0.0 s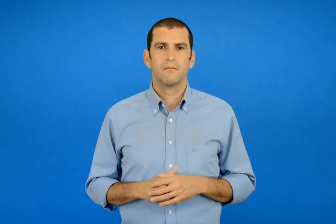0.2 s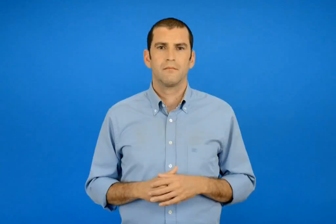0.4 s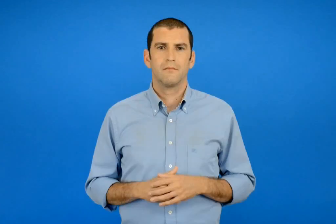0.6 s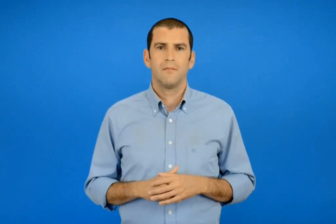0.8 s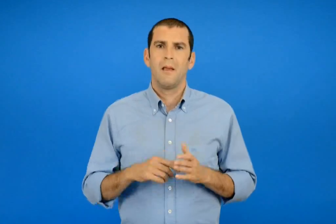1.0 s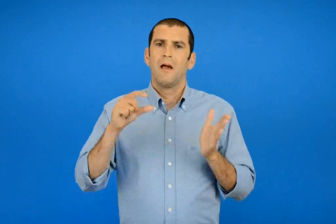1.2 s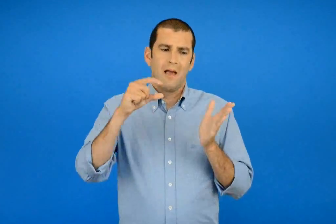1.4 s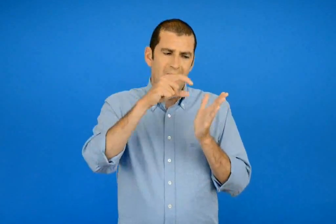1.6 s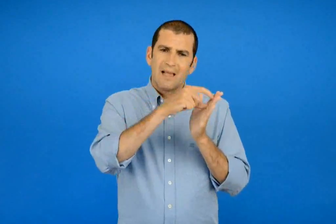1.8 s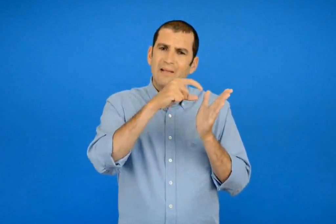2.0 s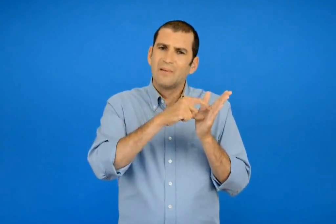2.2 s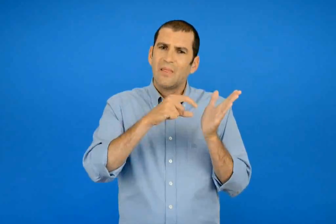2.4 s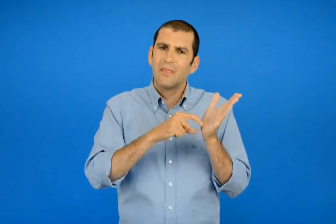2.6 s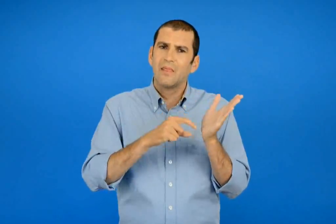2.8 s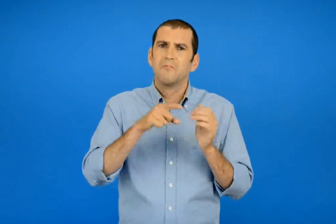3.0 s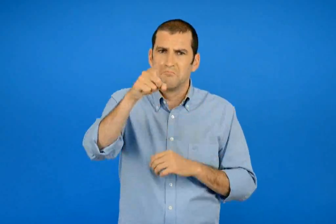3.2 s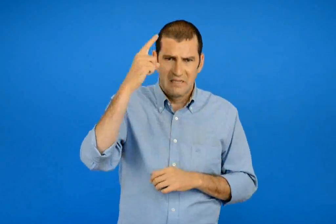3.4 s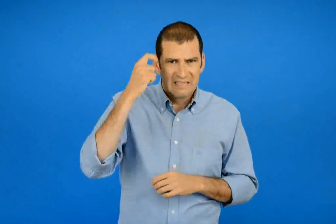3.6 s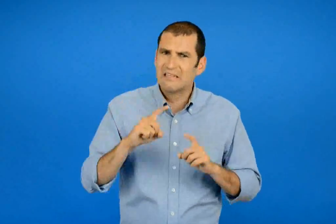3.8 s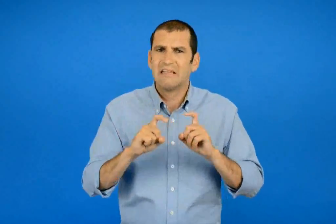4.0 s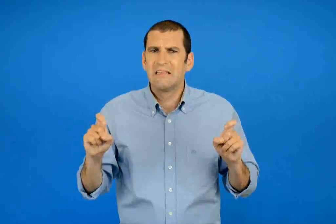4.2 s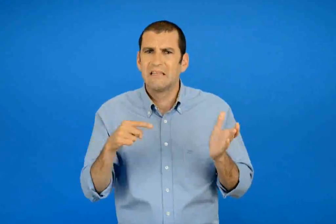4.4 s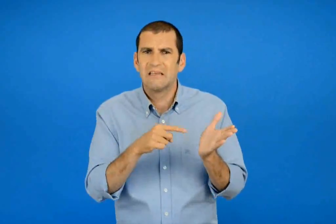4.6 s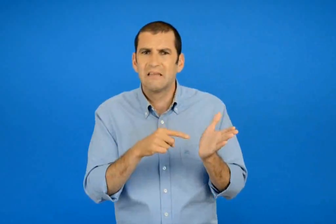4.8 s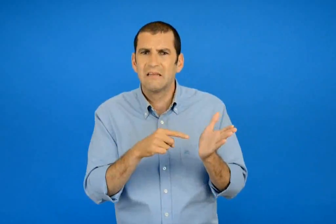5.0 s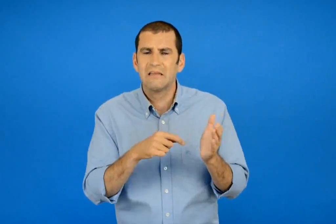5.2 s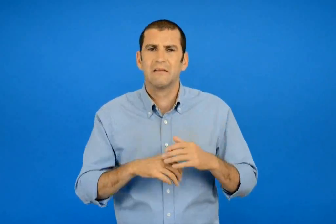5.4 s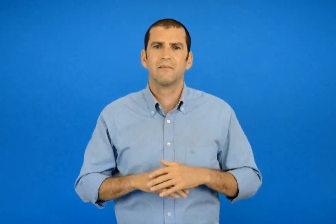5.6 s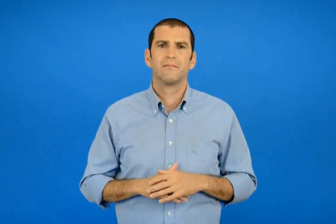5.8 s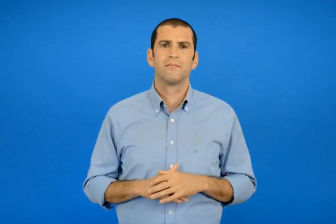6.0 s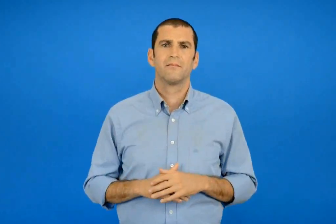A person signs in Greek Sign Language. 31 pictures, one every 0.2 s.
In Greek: ξέρεις τι είναι οι μικρές αγγελίες ;
